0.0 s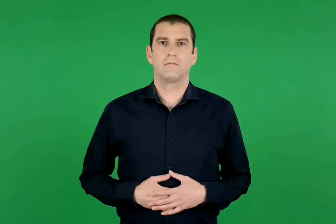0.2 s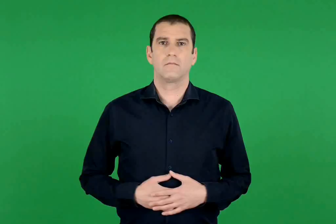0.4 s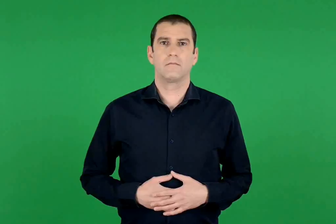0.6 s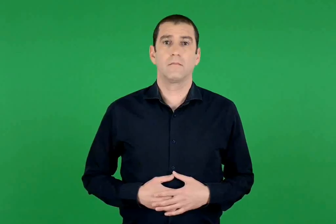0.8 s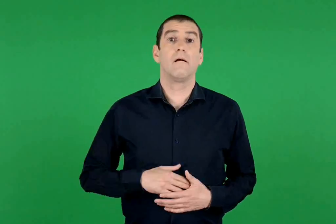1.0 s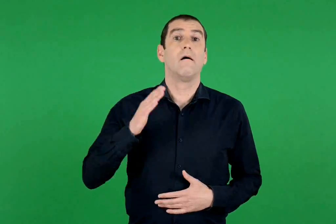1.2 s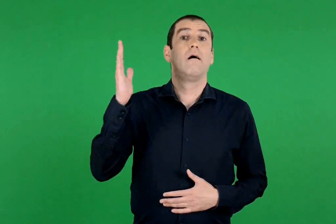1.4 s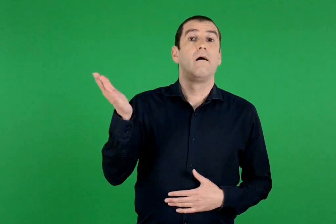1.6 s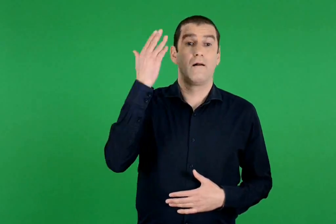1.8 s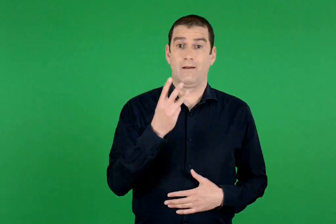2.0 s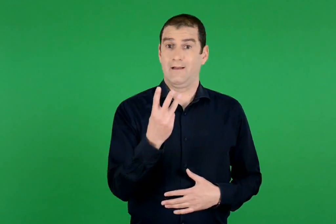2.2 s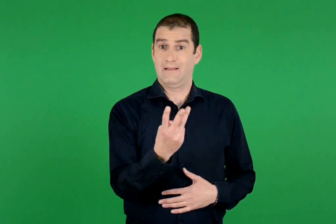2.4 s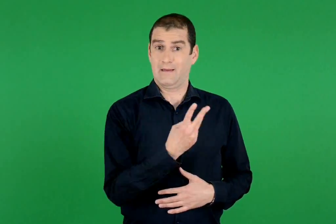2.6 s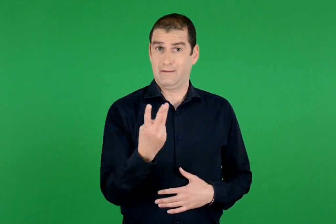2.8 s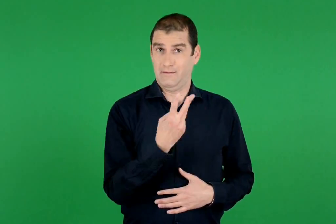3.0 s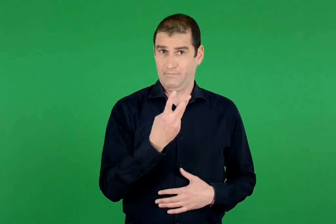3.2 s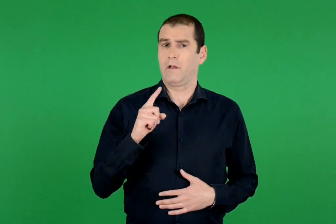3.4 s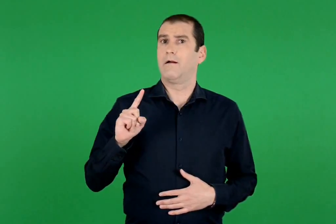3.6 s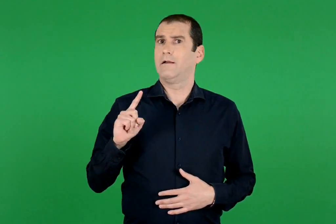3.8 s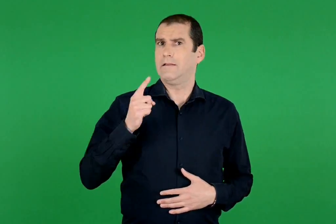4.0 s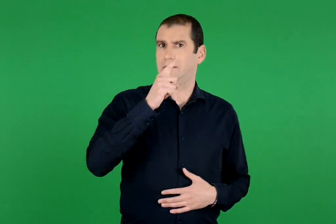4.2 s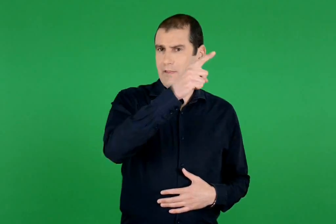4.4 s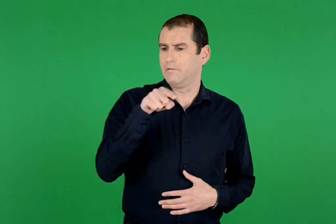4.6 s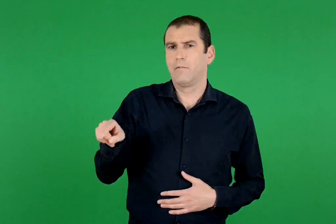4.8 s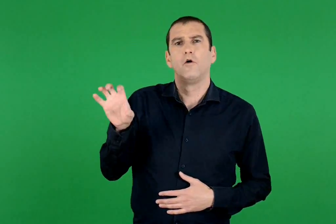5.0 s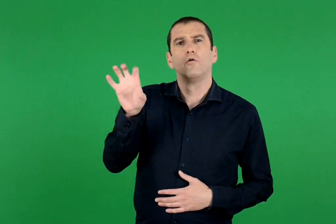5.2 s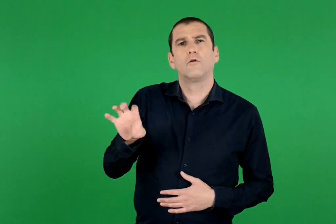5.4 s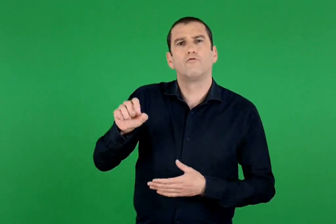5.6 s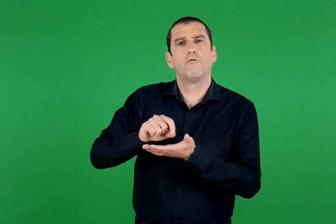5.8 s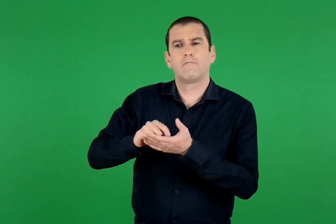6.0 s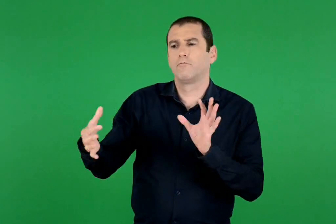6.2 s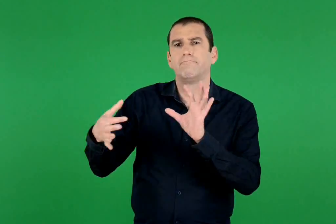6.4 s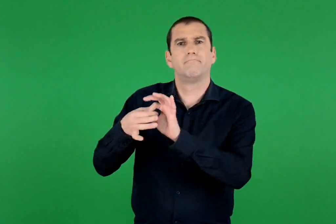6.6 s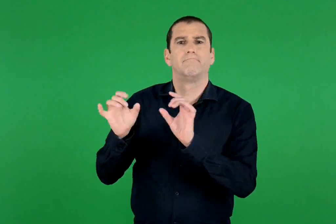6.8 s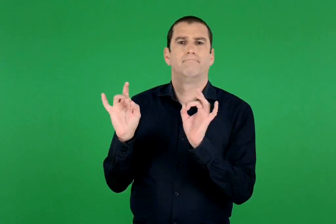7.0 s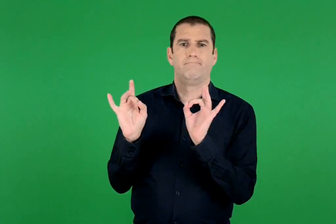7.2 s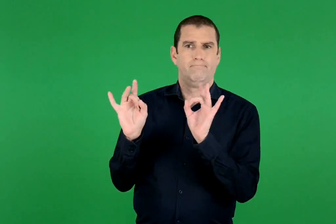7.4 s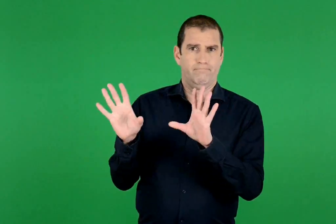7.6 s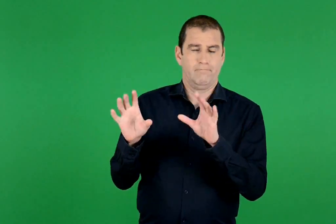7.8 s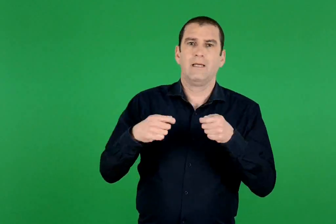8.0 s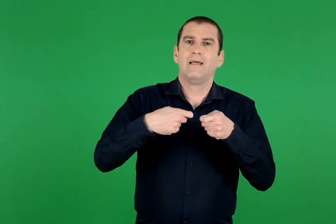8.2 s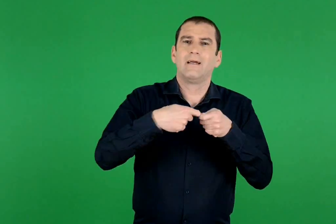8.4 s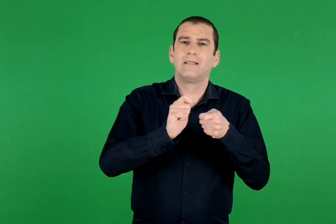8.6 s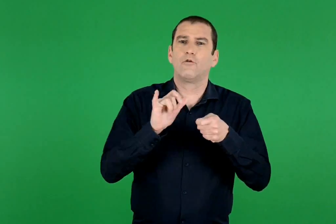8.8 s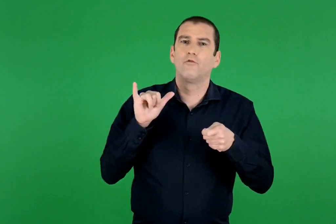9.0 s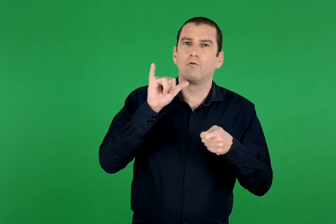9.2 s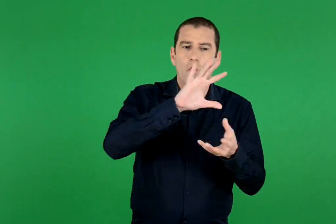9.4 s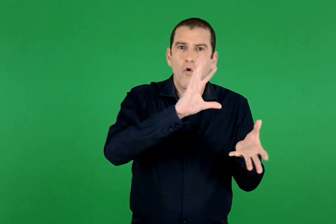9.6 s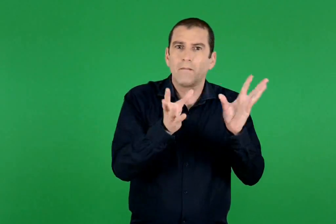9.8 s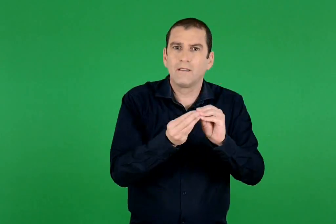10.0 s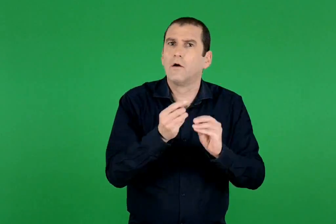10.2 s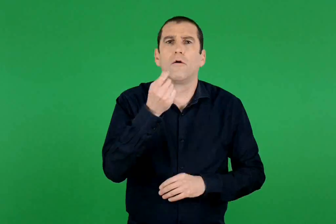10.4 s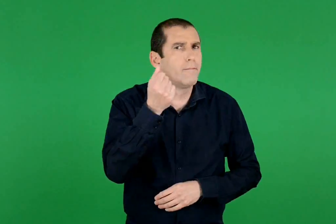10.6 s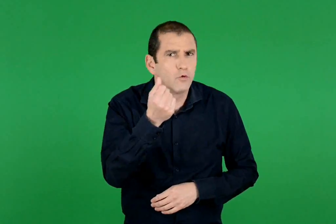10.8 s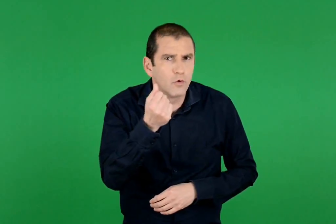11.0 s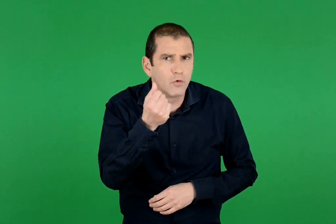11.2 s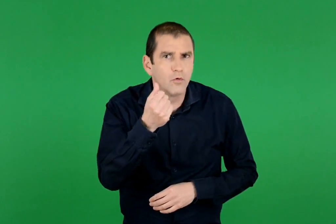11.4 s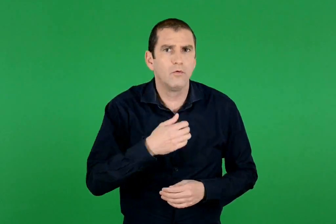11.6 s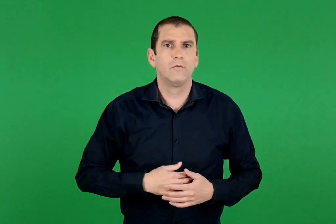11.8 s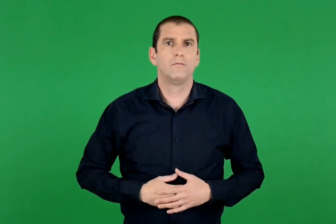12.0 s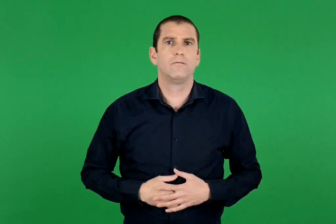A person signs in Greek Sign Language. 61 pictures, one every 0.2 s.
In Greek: πόσο θα στοιχίσουν τα αεροπορικά εισιτήρια για τους τρεις τους συνολικά , αν ταξιδέψουν χωρίς μεσολάβηση τουριστικού γραφείου ;
